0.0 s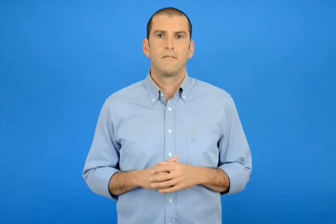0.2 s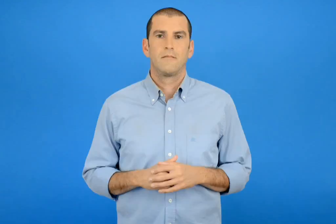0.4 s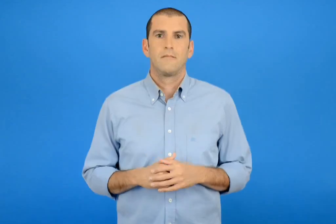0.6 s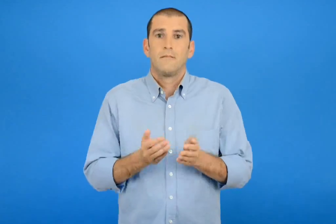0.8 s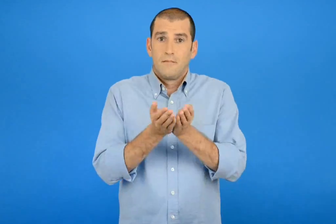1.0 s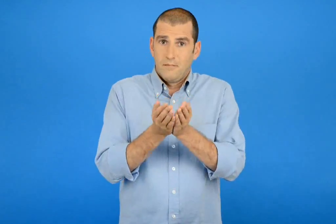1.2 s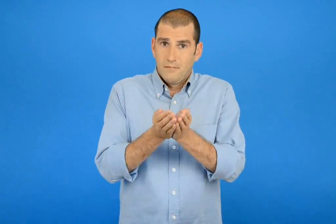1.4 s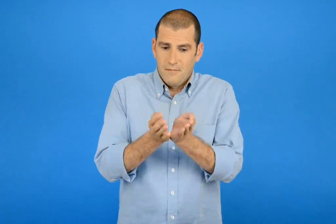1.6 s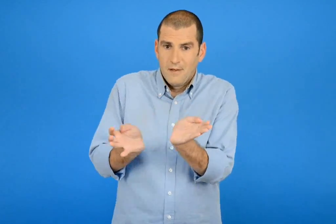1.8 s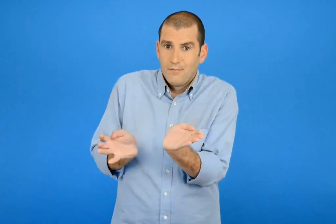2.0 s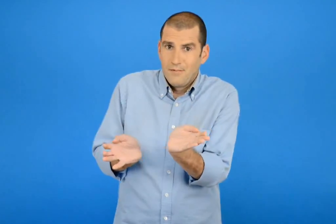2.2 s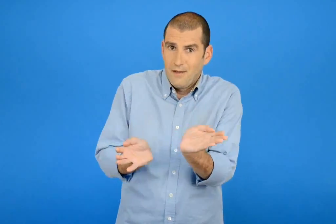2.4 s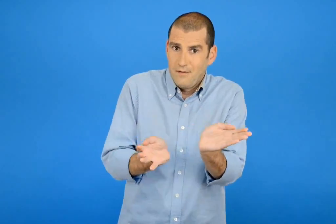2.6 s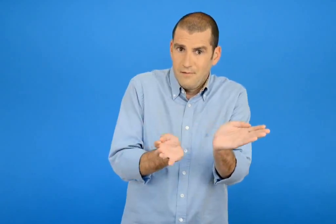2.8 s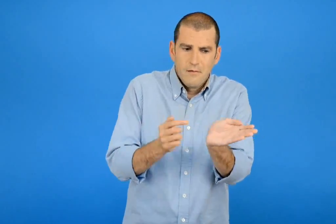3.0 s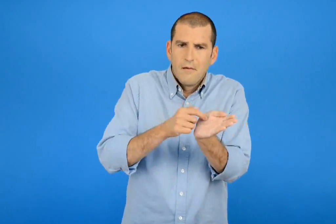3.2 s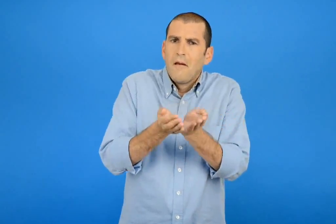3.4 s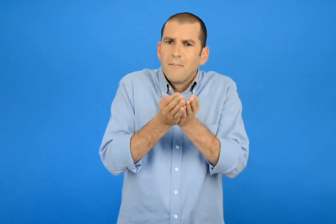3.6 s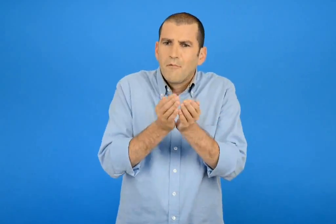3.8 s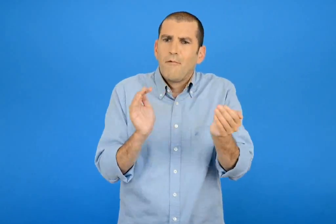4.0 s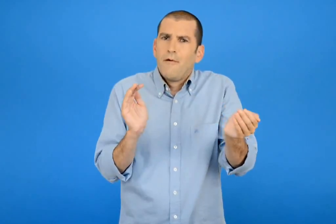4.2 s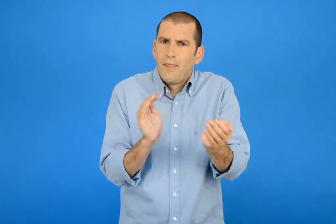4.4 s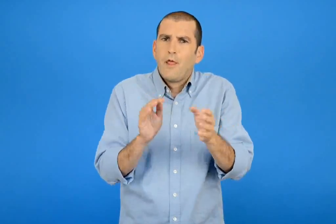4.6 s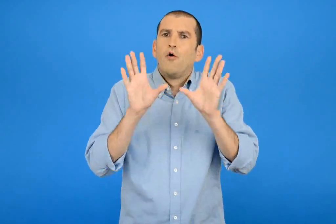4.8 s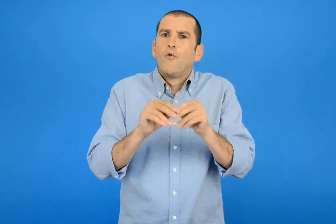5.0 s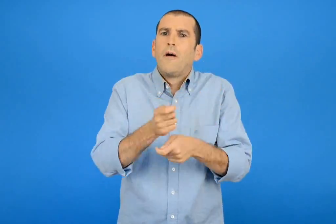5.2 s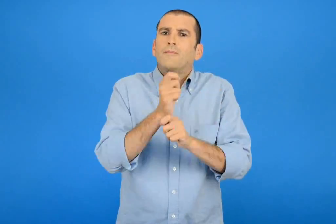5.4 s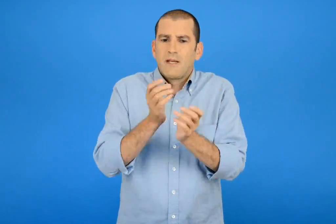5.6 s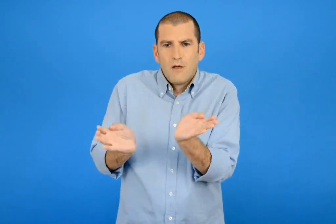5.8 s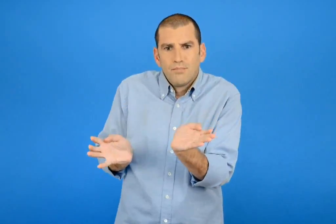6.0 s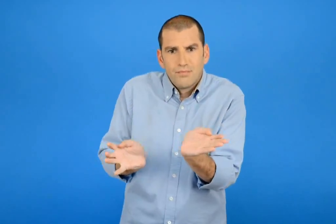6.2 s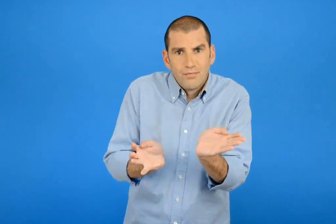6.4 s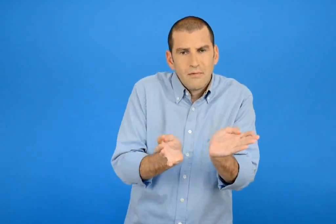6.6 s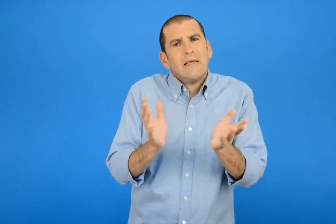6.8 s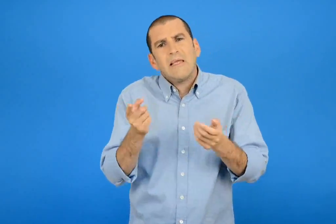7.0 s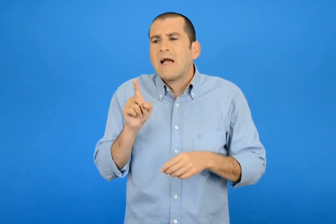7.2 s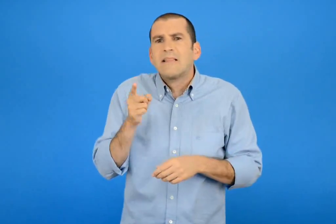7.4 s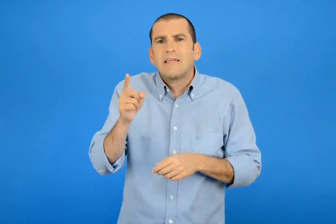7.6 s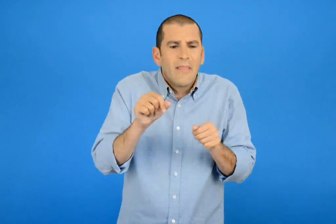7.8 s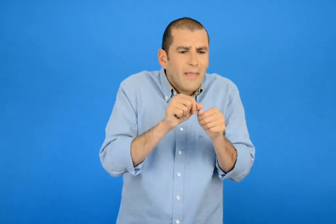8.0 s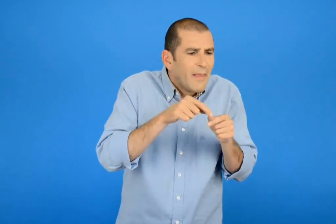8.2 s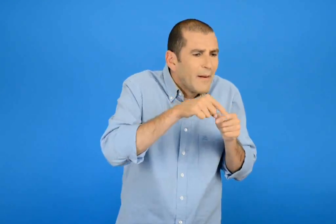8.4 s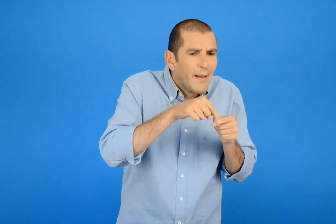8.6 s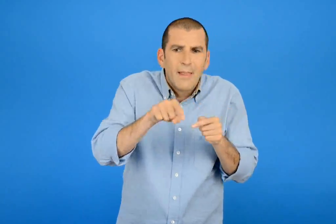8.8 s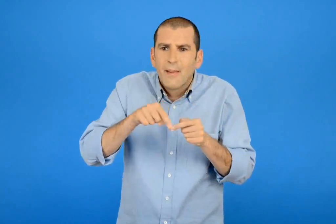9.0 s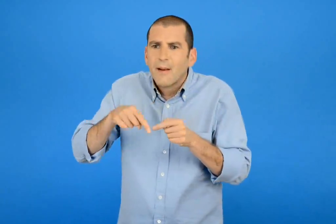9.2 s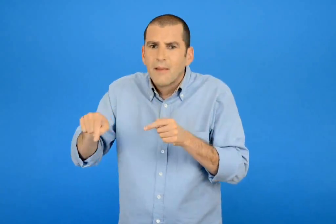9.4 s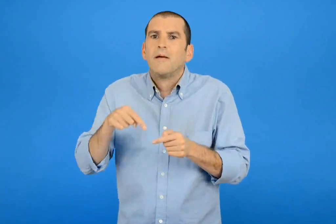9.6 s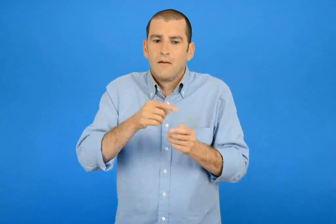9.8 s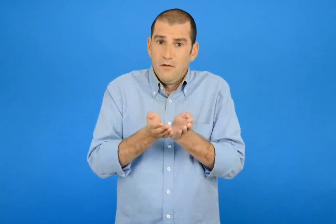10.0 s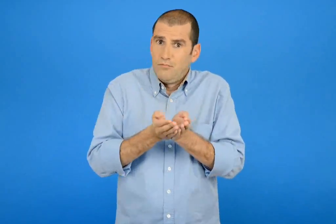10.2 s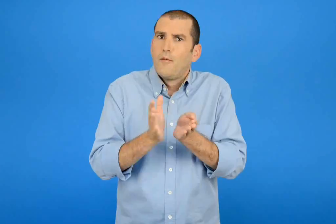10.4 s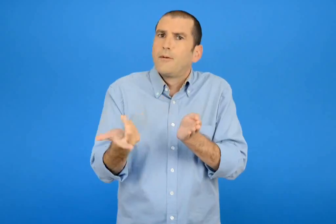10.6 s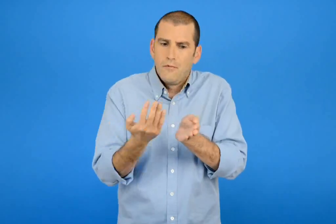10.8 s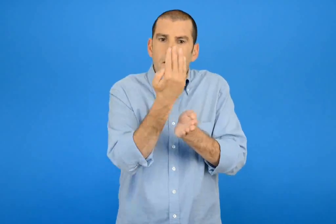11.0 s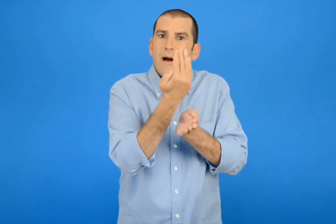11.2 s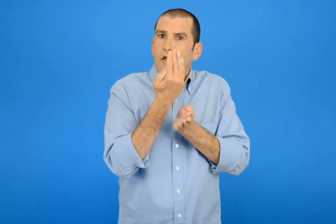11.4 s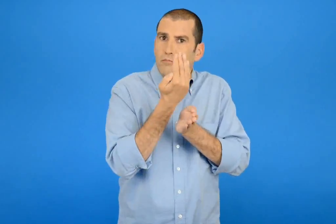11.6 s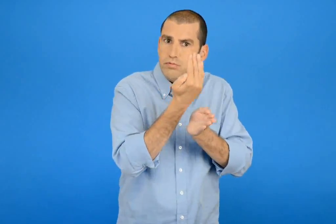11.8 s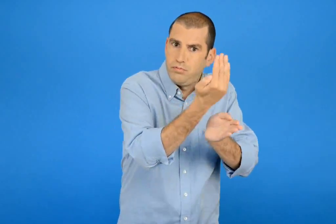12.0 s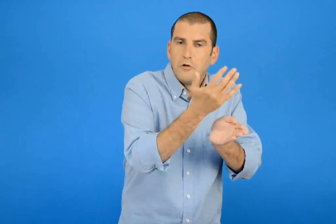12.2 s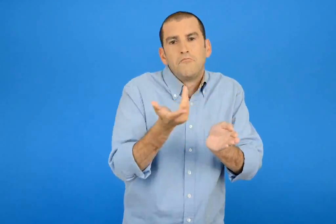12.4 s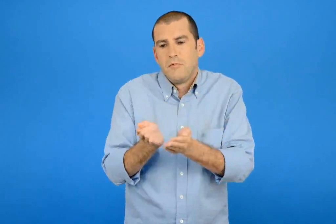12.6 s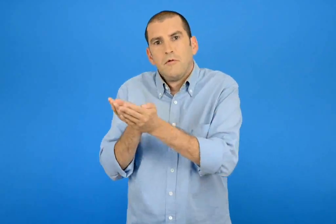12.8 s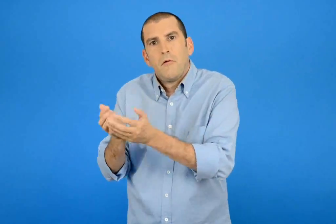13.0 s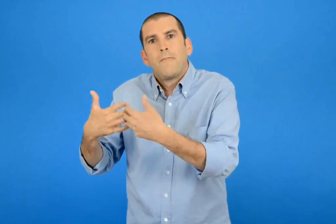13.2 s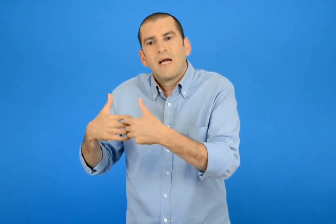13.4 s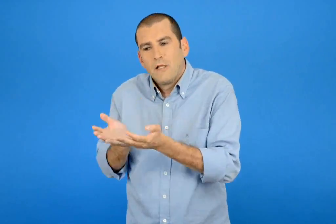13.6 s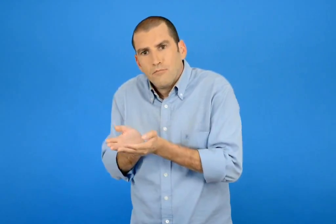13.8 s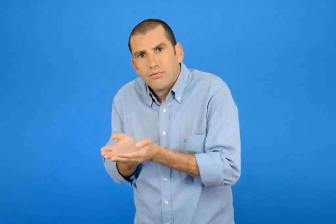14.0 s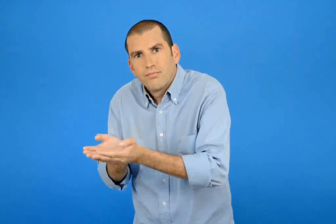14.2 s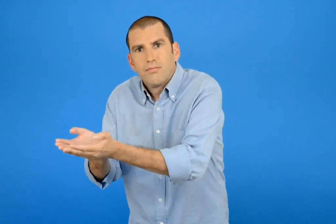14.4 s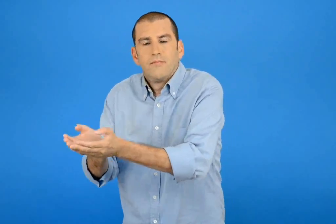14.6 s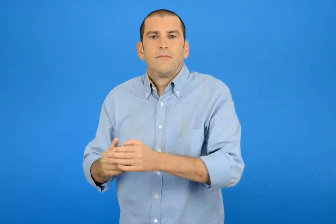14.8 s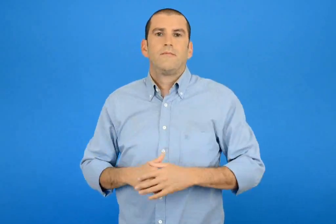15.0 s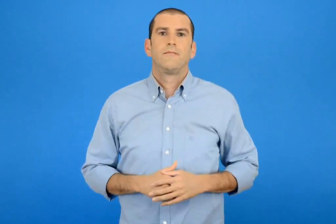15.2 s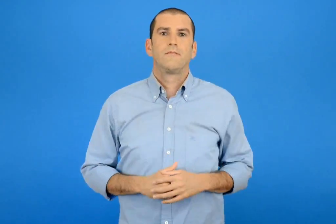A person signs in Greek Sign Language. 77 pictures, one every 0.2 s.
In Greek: καΐκι μικρό πλοίο για ψάρεμα και για μικρά ταξίδια κινείται με πανιά και μηχανή
